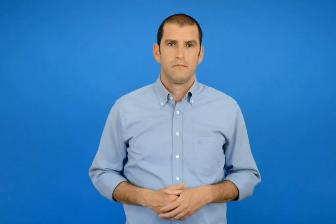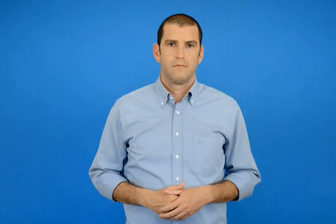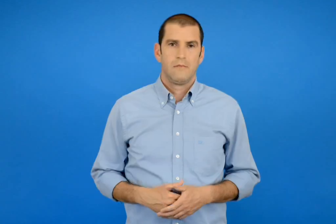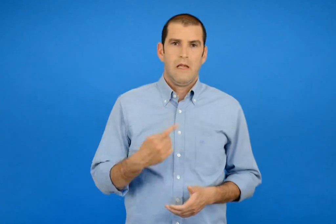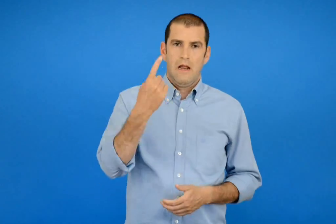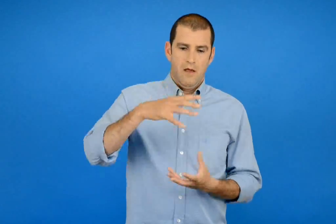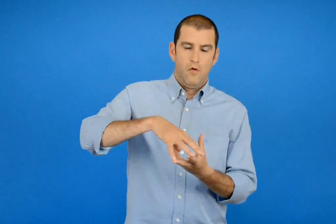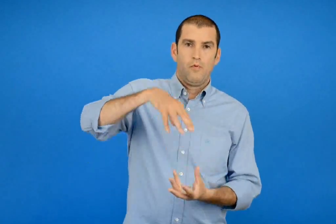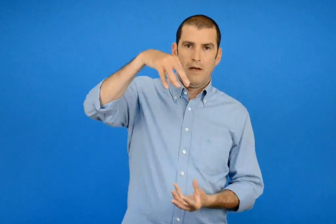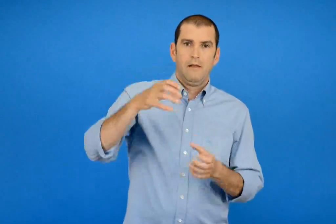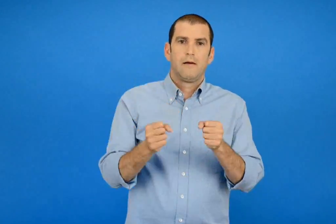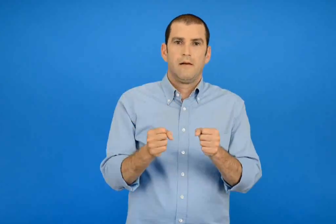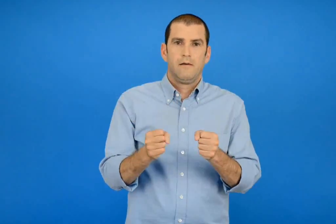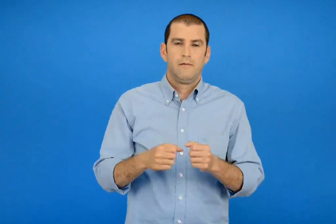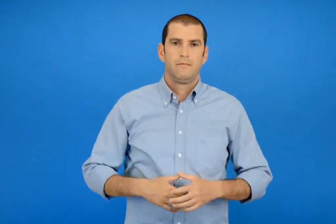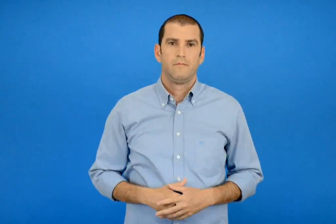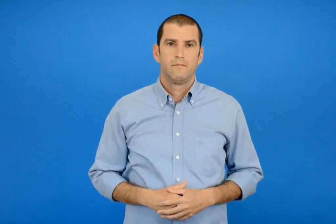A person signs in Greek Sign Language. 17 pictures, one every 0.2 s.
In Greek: 1 γάλα
